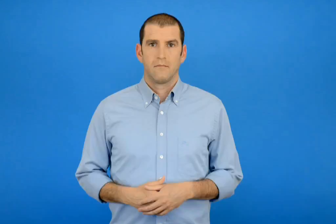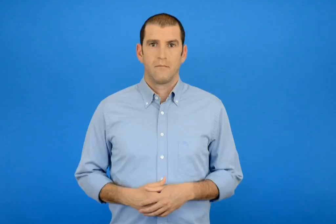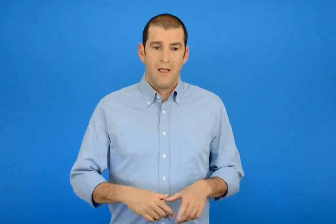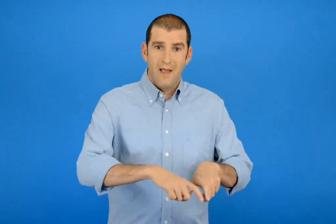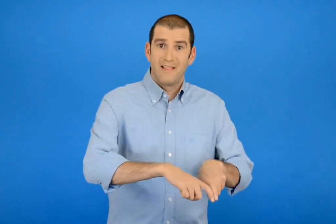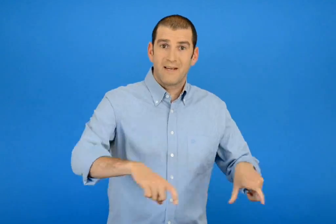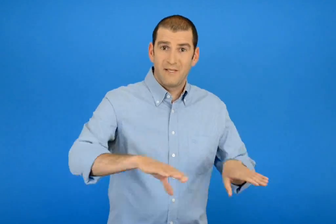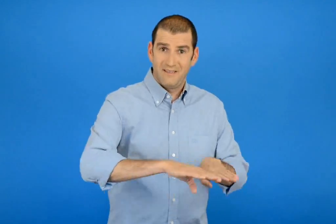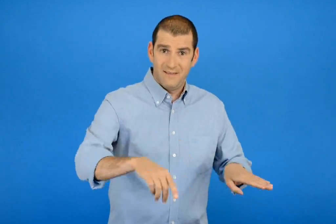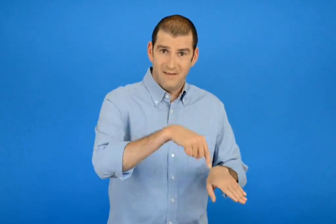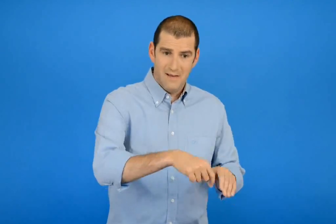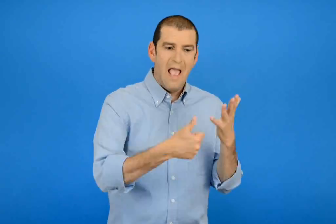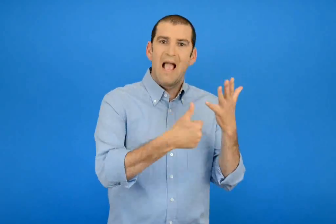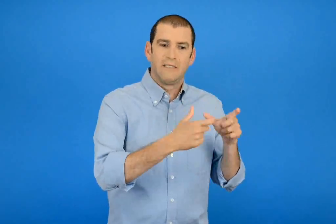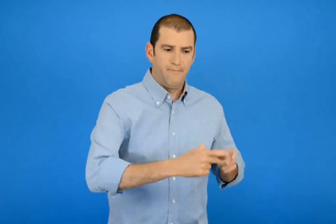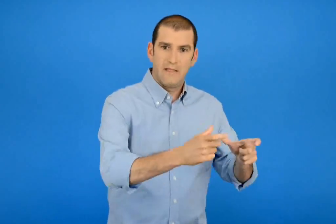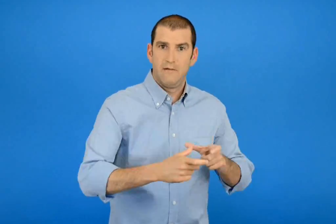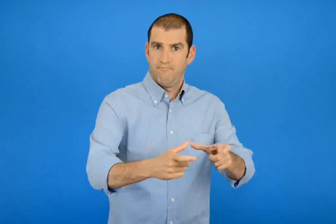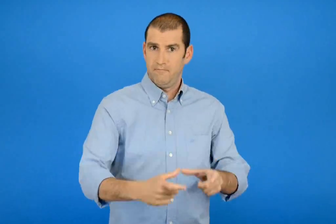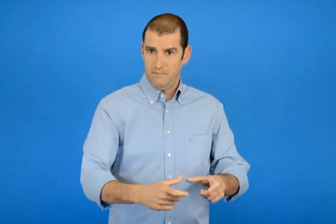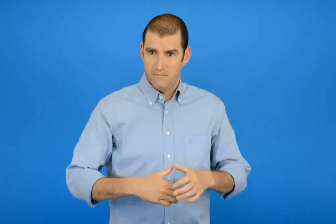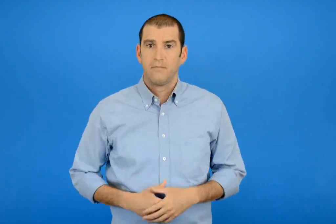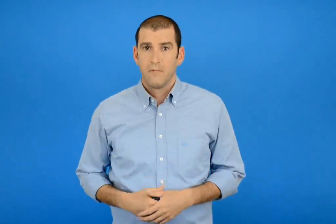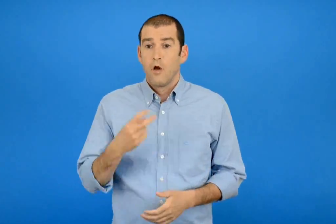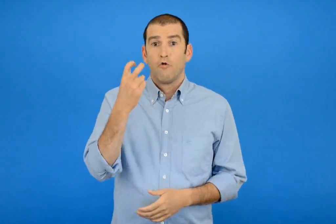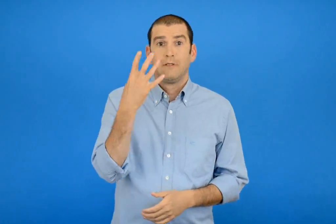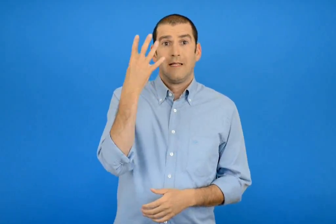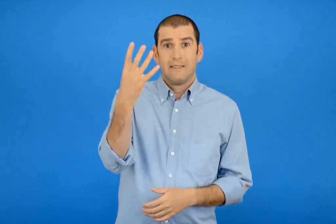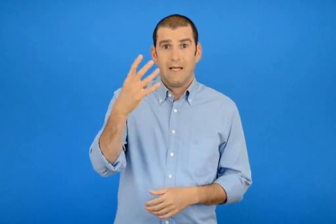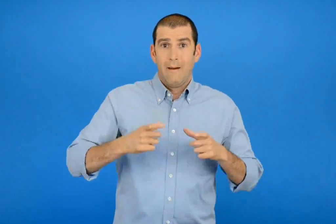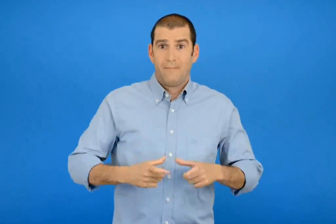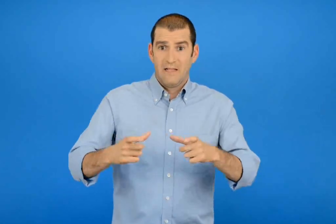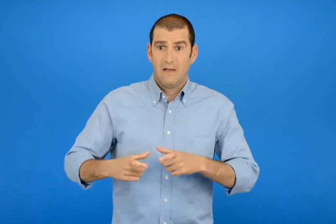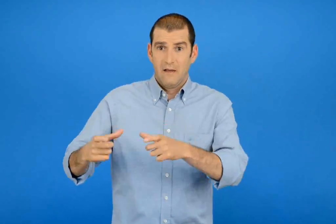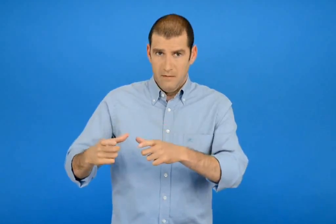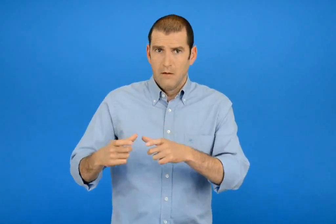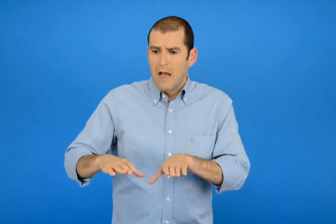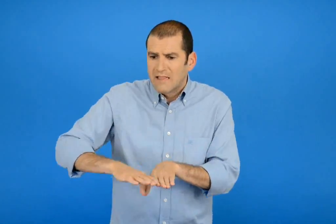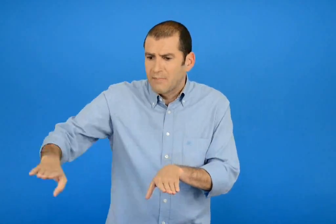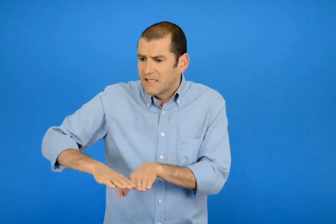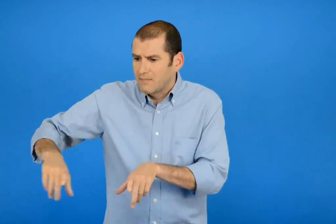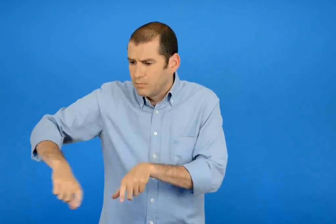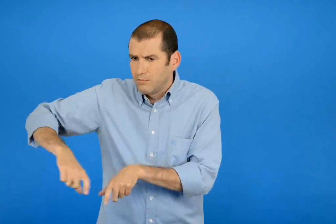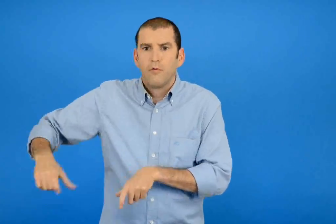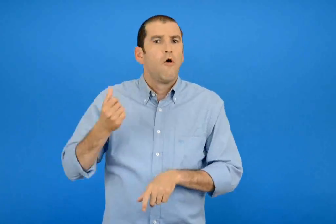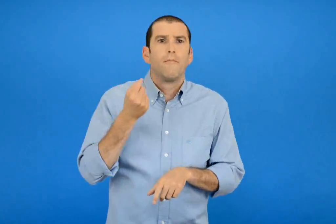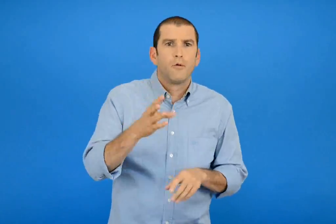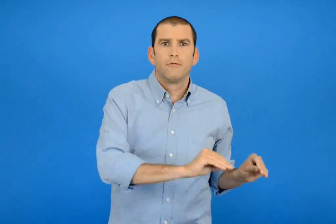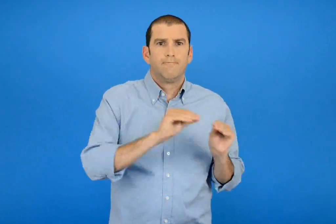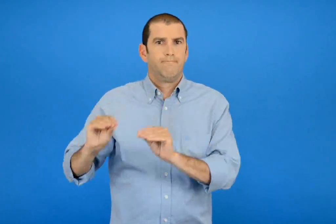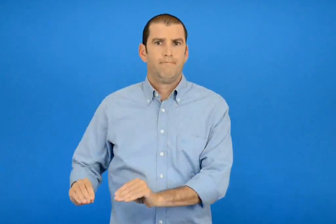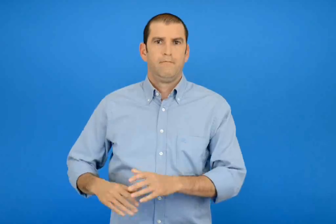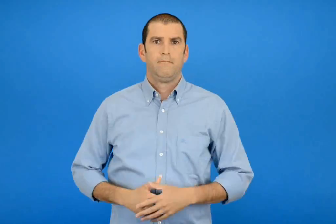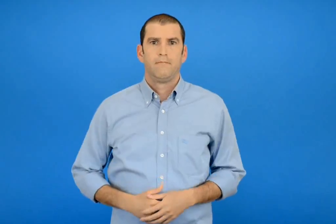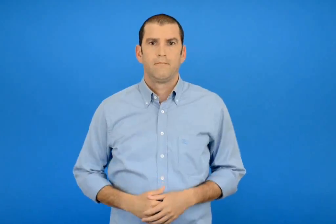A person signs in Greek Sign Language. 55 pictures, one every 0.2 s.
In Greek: στο τραπέζι χωράνε 6 πιάτα τα 24 πιάτα σε πόσα ιδιά τραπέζια θα τα βάλουμε ;
